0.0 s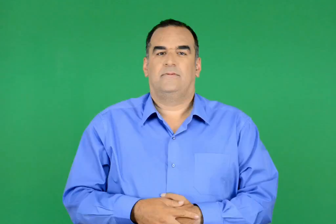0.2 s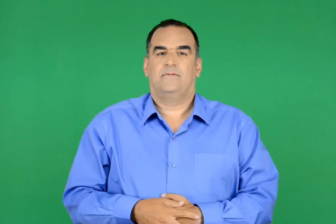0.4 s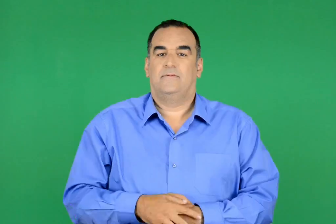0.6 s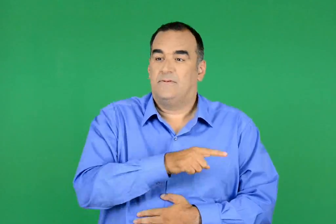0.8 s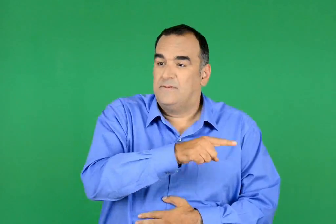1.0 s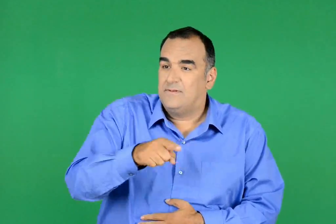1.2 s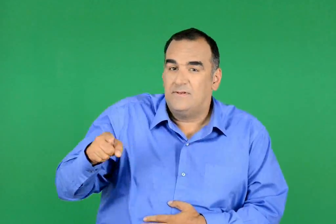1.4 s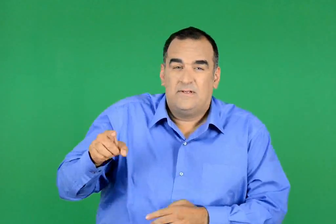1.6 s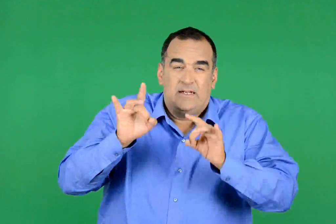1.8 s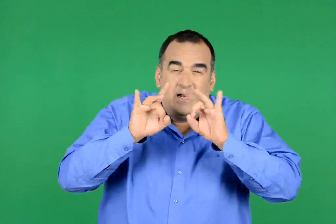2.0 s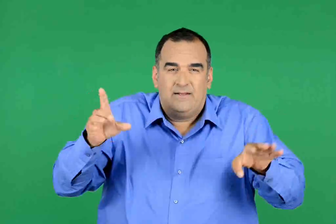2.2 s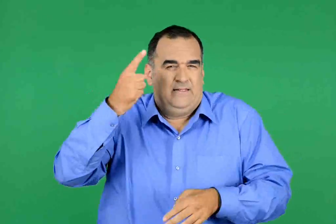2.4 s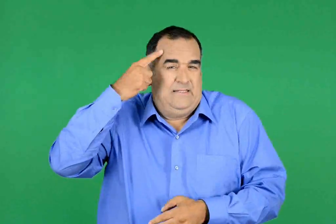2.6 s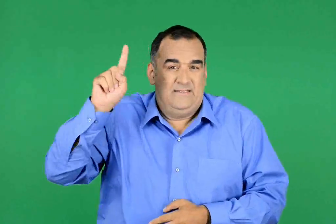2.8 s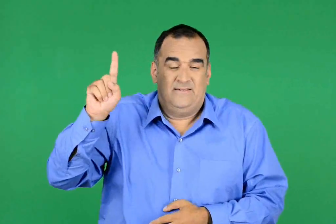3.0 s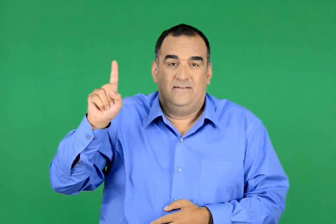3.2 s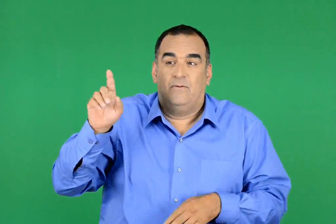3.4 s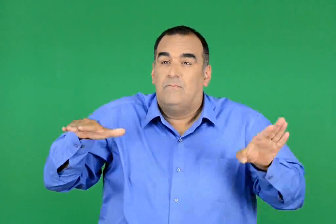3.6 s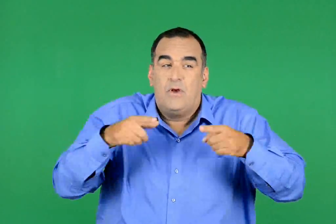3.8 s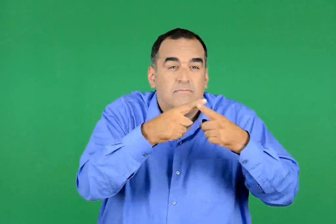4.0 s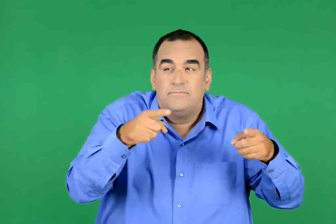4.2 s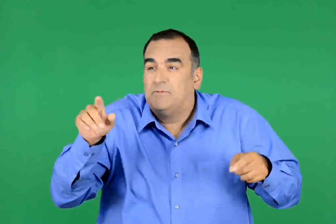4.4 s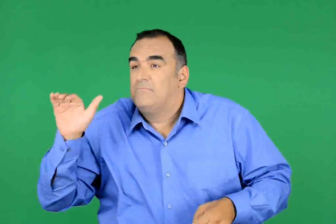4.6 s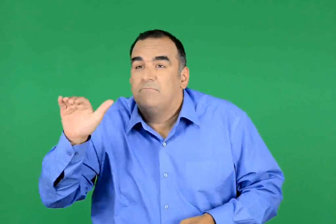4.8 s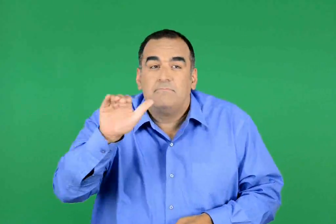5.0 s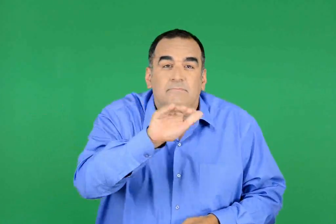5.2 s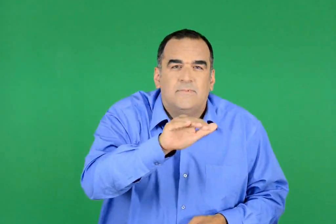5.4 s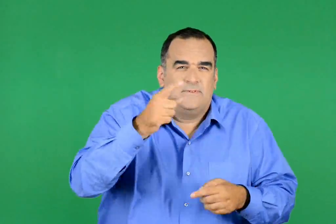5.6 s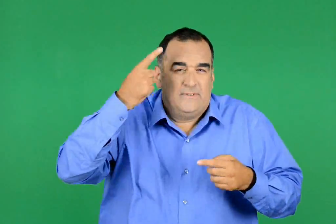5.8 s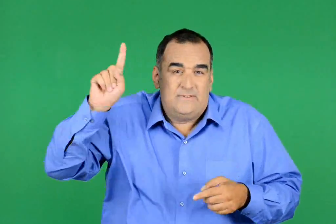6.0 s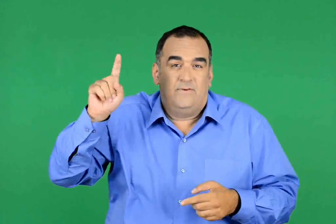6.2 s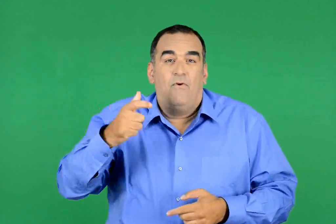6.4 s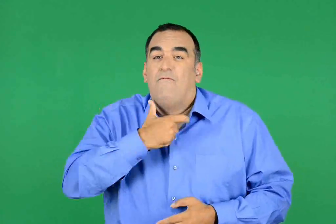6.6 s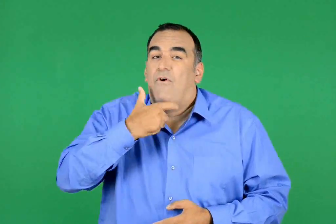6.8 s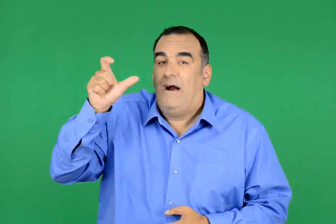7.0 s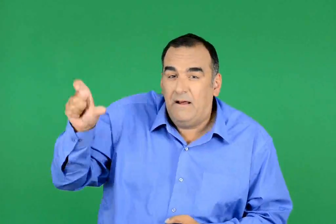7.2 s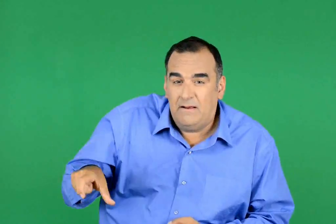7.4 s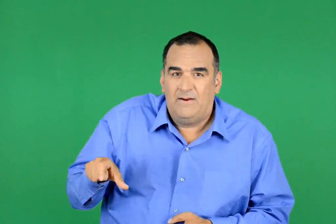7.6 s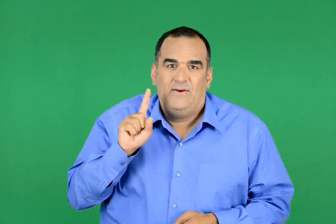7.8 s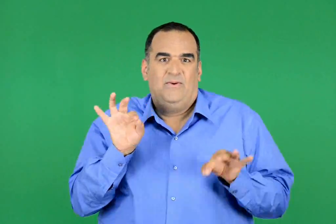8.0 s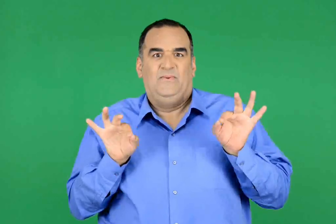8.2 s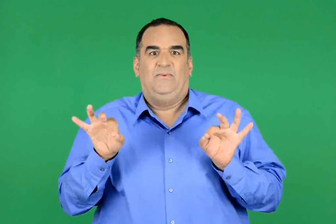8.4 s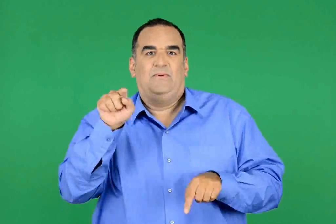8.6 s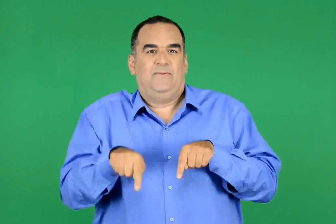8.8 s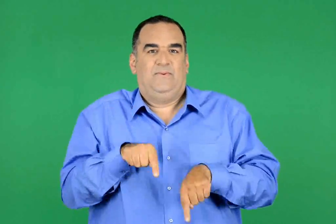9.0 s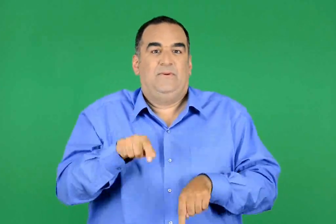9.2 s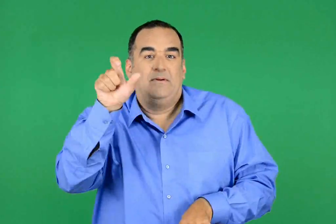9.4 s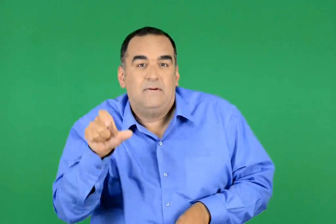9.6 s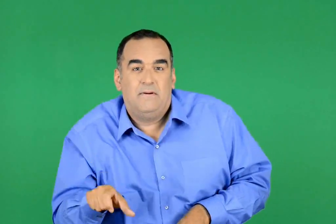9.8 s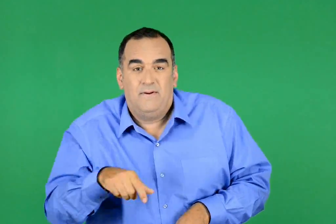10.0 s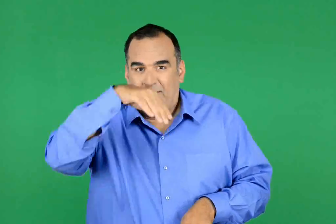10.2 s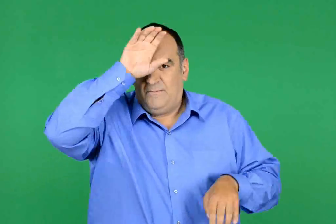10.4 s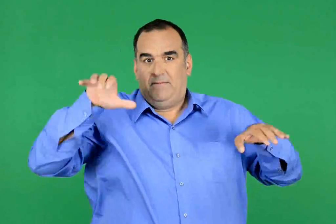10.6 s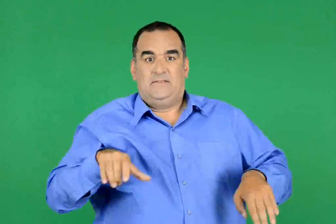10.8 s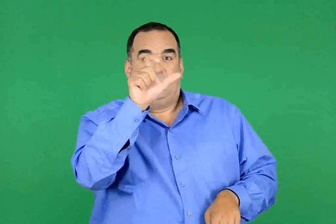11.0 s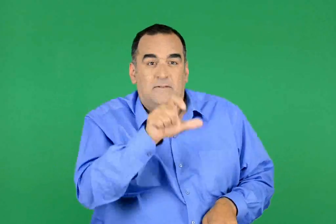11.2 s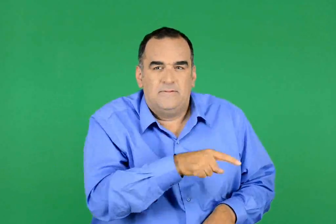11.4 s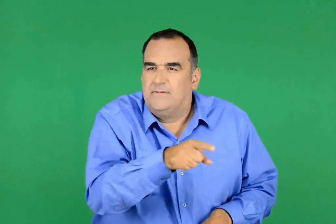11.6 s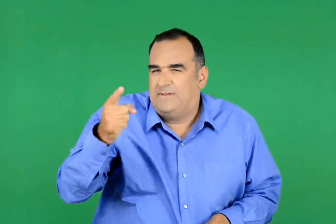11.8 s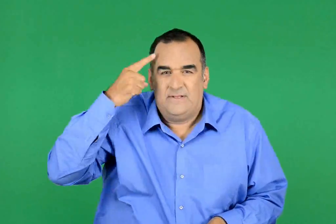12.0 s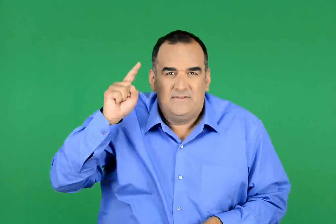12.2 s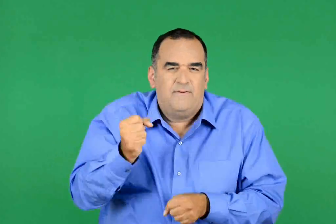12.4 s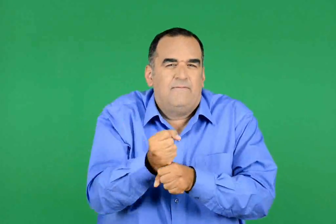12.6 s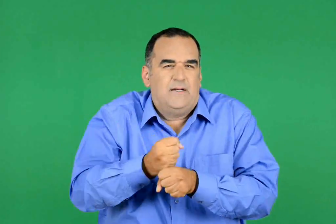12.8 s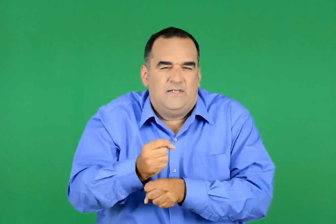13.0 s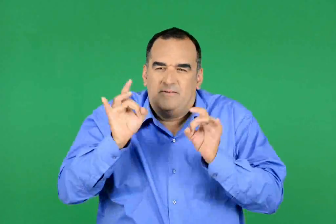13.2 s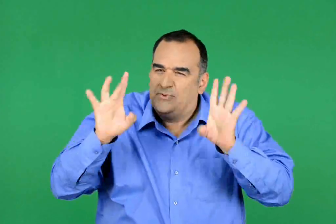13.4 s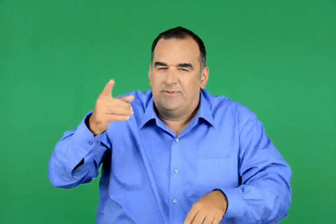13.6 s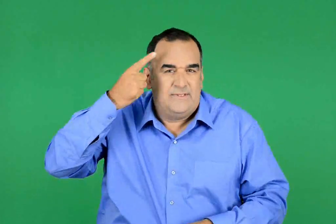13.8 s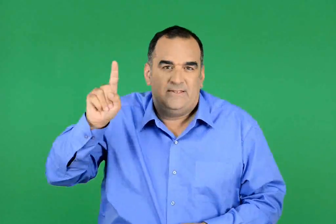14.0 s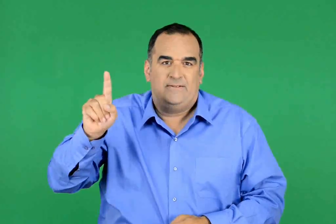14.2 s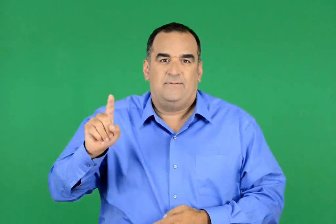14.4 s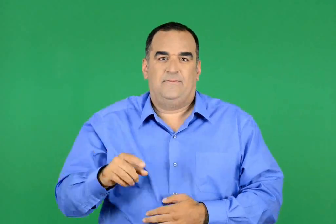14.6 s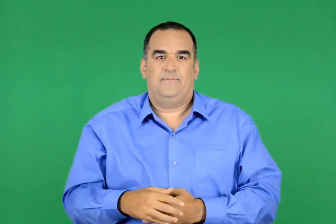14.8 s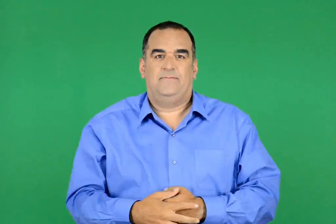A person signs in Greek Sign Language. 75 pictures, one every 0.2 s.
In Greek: κανένα δεν ήξερε. ούτε τα άλλα πουλιά που ρώτησαν τον φωνακλά , τη σερνάμενη , τον πασά ήξεραν κάποιο γιατρικό
